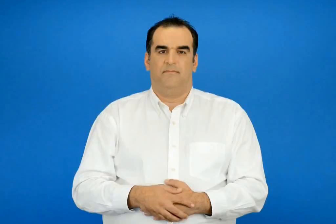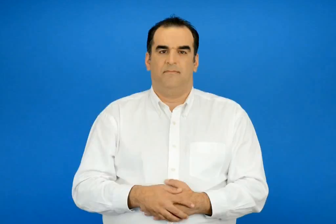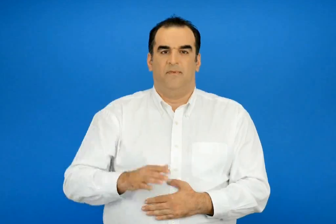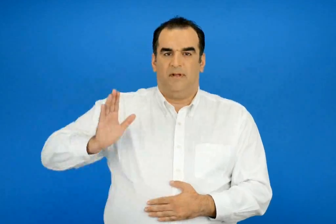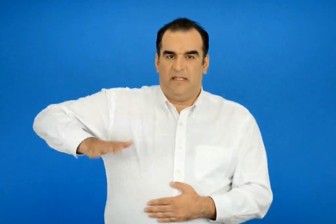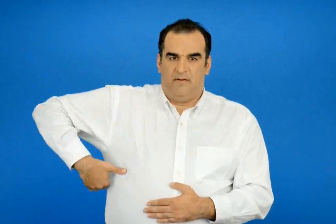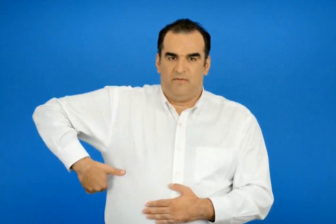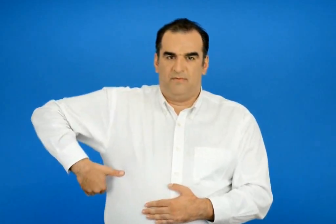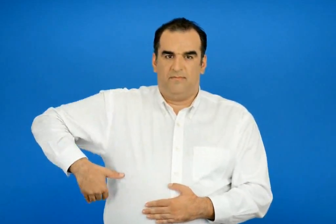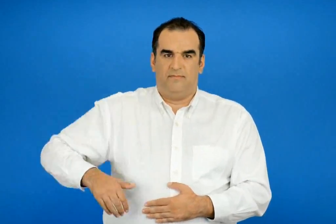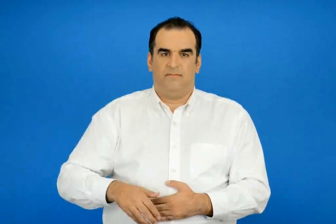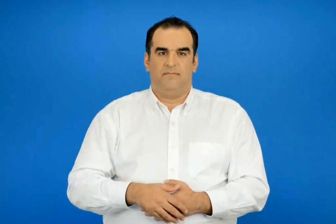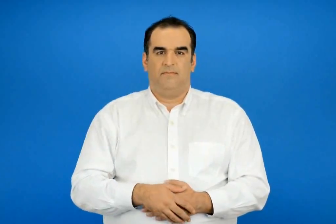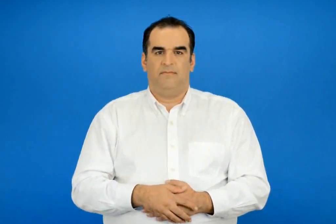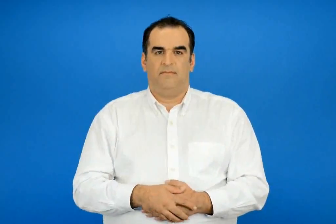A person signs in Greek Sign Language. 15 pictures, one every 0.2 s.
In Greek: τελευταίος
